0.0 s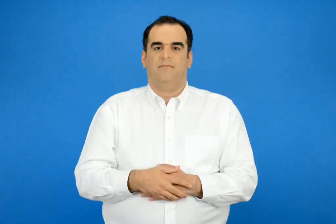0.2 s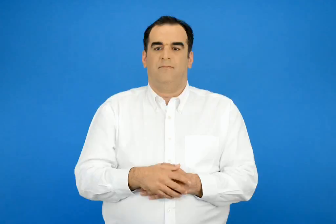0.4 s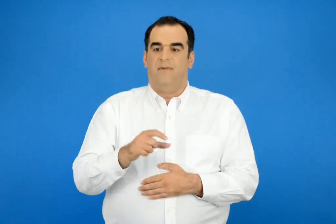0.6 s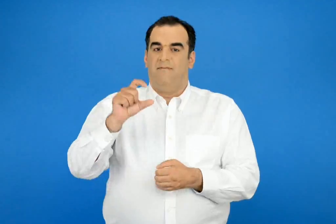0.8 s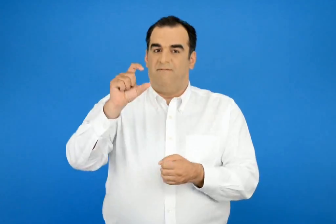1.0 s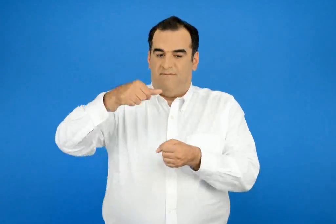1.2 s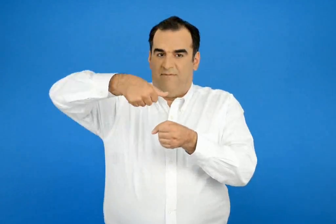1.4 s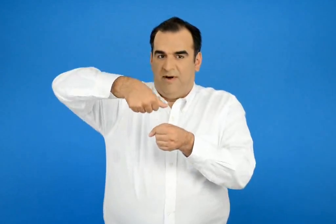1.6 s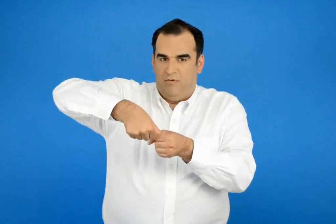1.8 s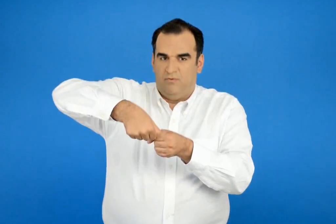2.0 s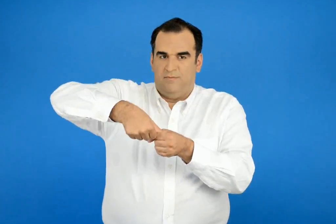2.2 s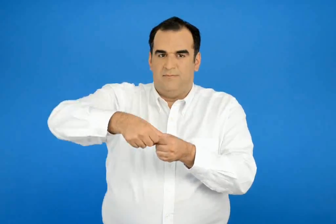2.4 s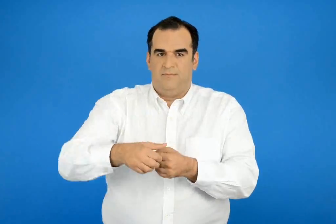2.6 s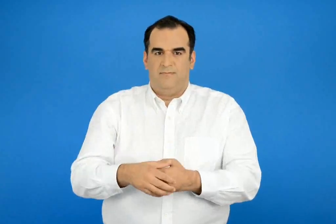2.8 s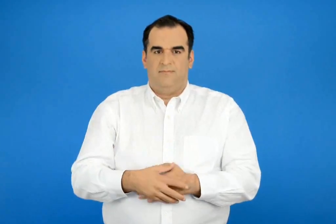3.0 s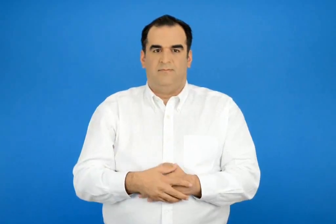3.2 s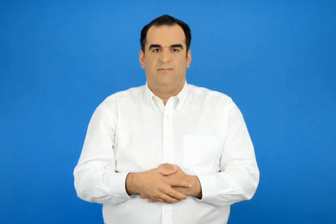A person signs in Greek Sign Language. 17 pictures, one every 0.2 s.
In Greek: φελλός
